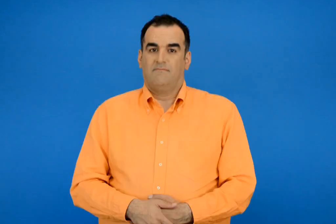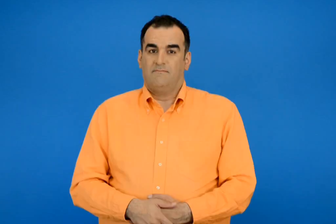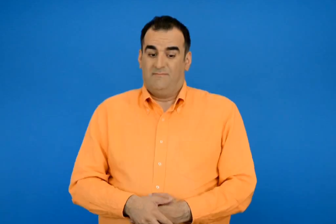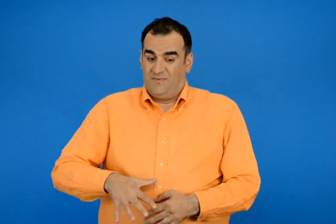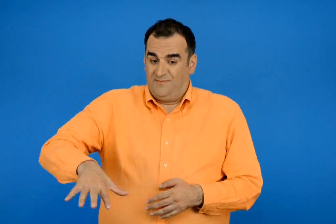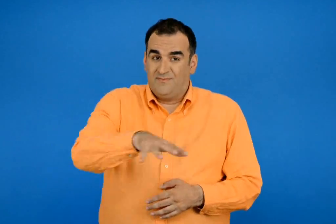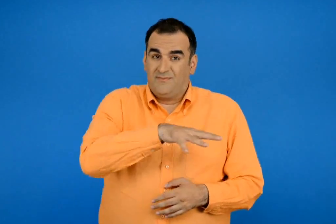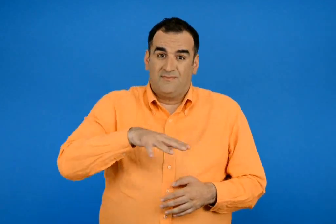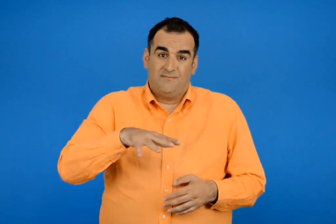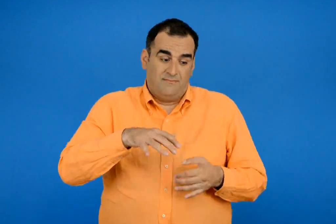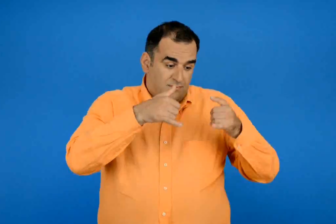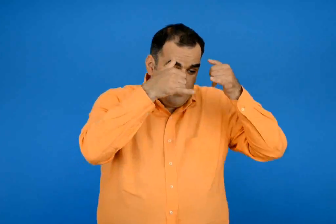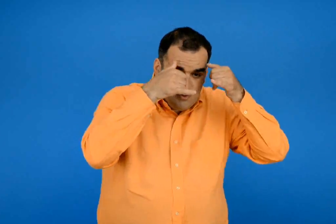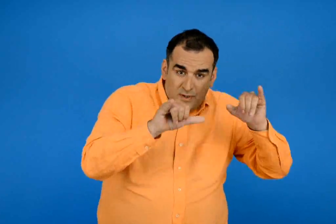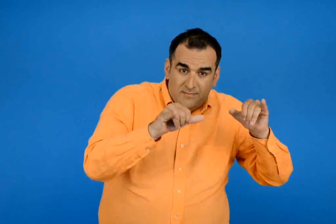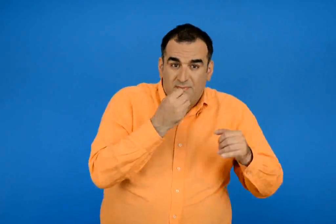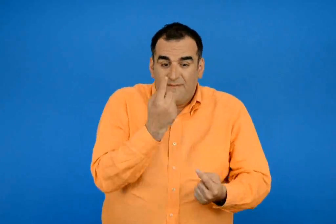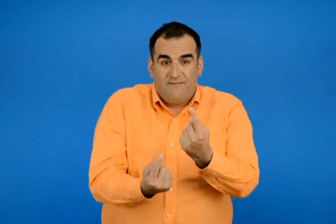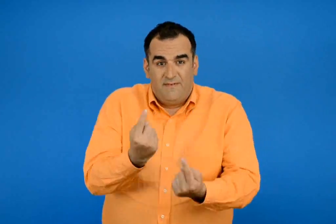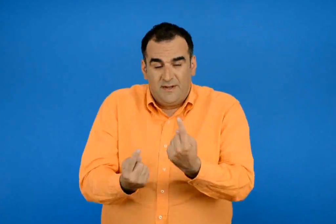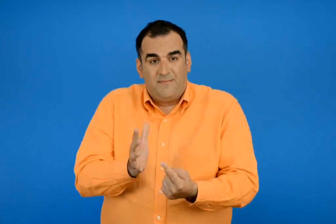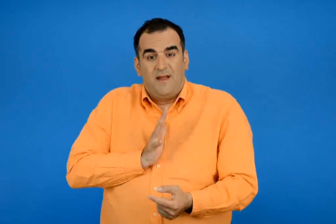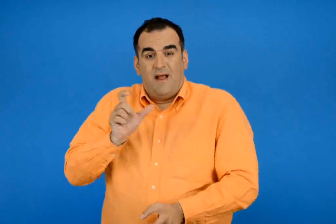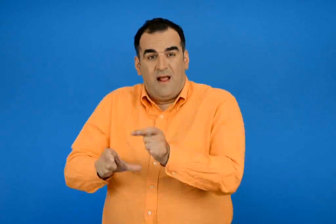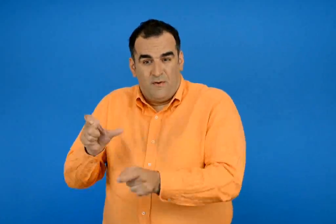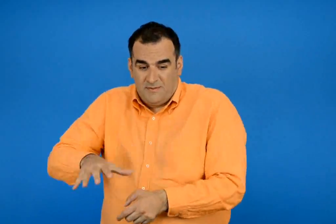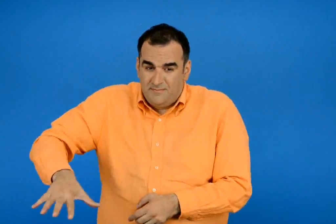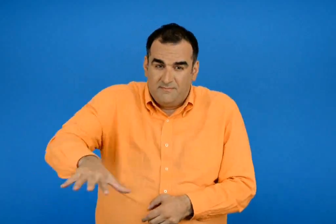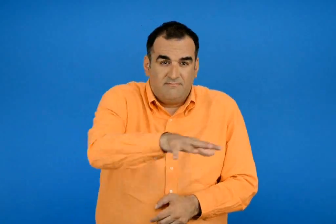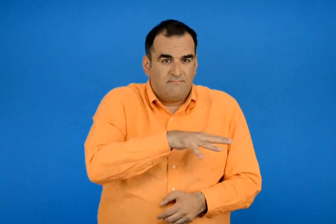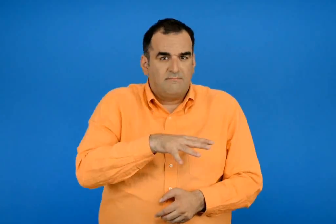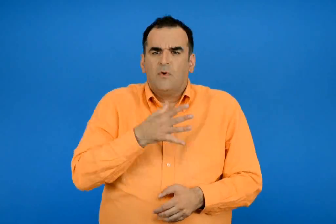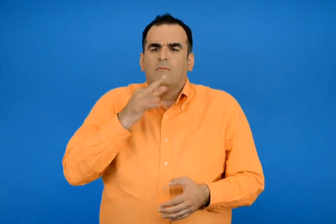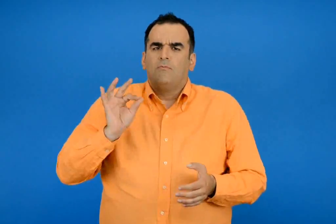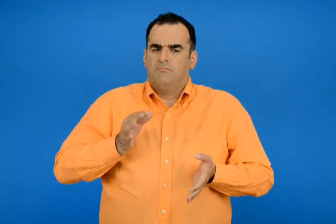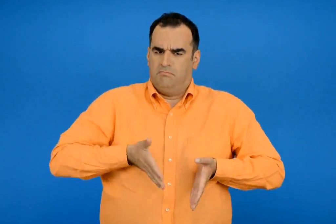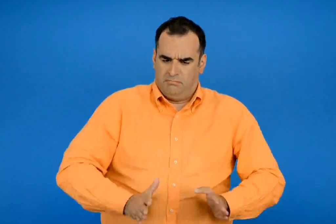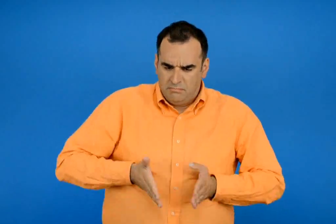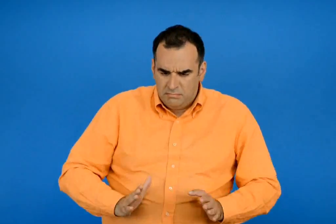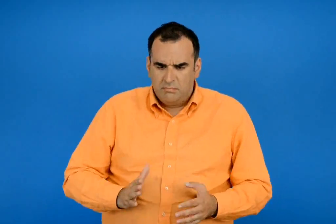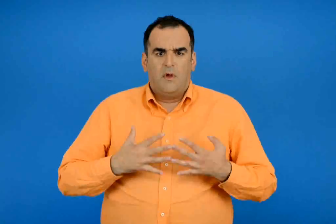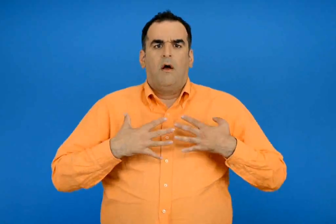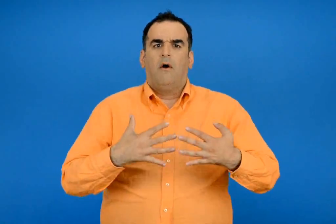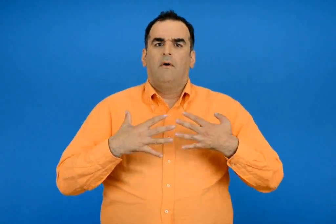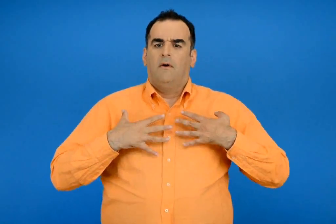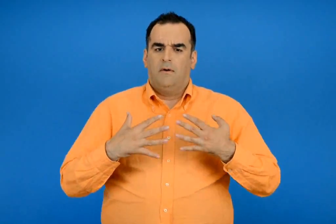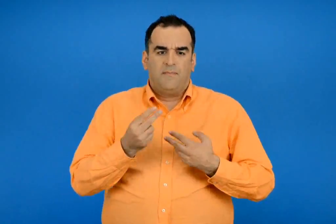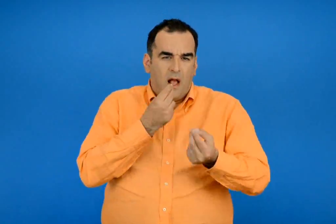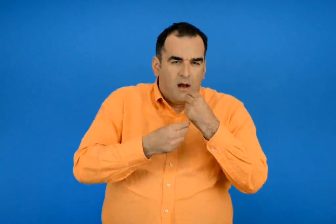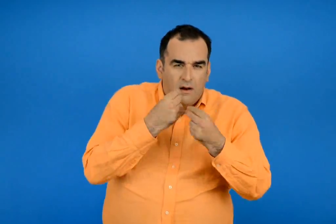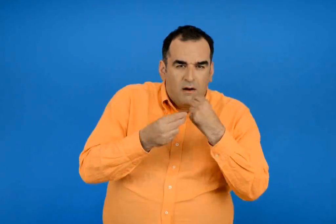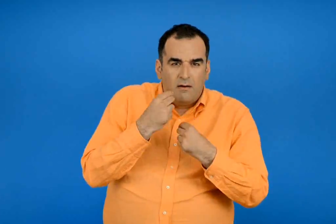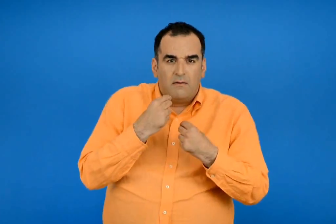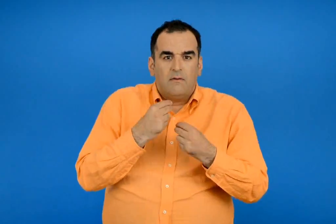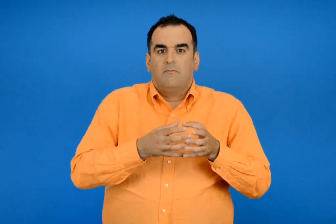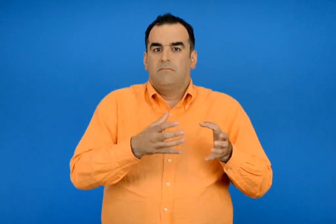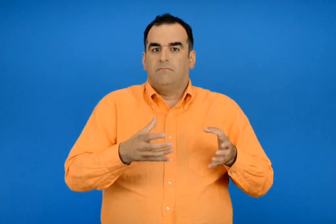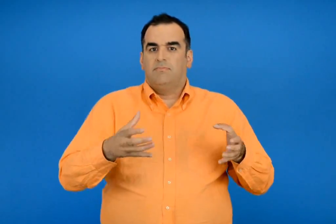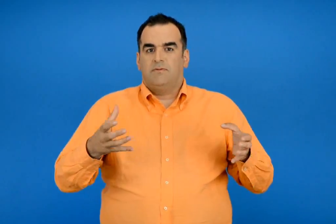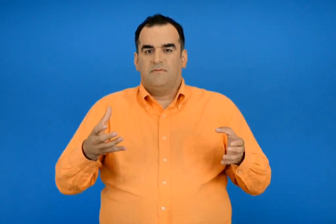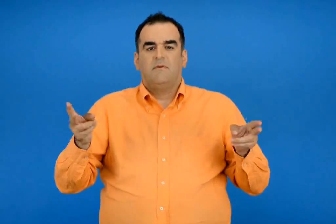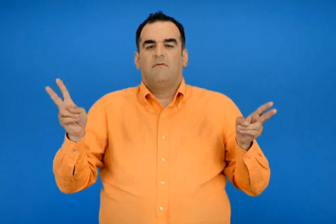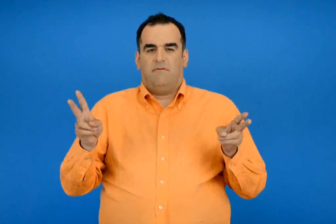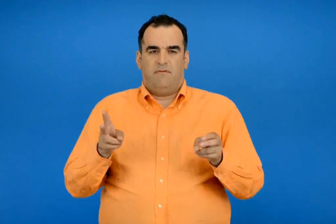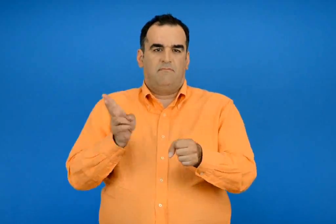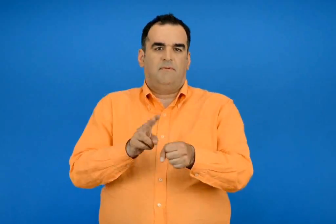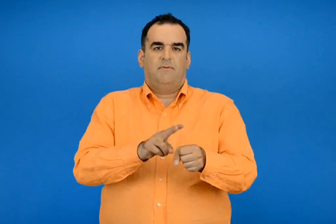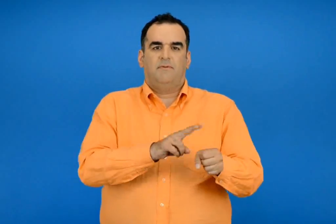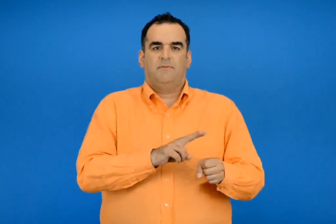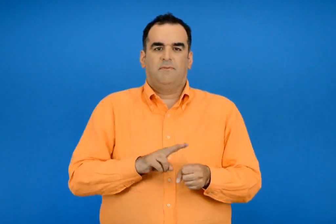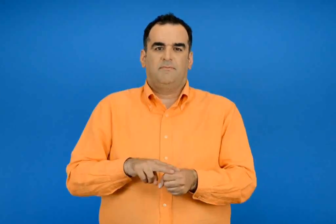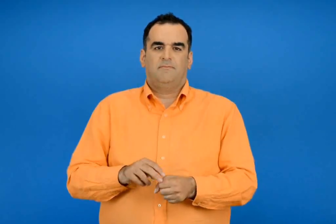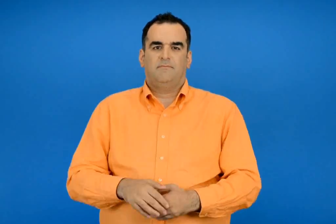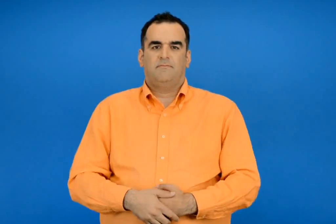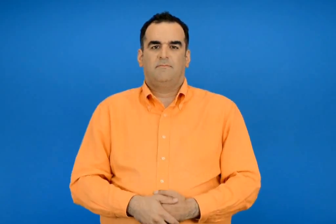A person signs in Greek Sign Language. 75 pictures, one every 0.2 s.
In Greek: όλα αυτά είναι ζωντανοί οργανισμοί γιατί γεννιούνται αναπνέουν τρέφονται πολλαπλασιάζονται και πεθαίνουν
